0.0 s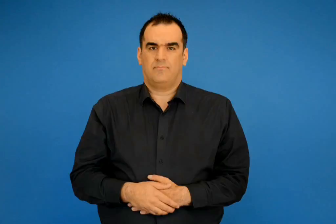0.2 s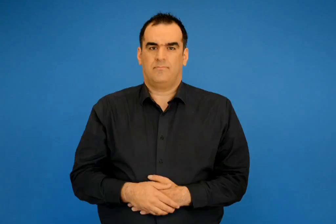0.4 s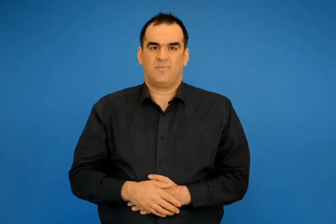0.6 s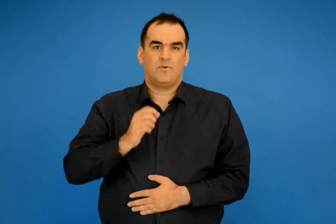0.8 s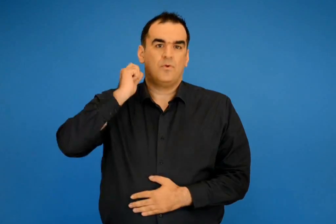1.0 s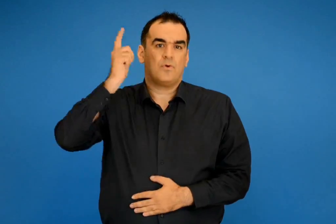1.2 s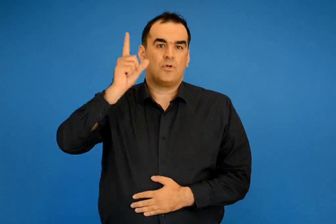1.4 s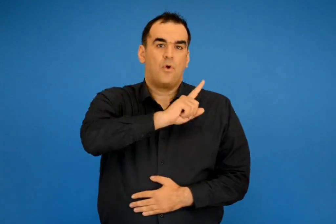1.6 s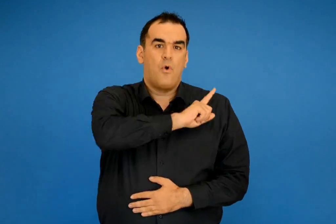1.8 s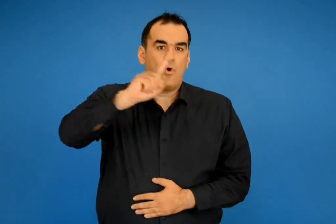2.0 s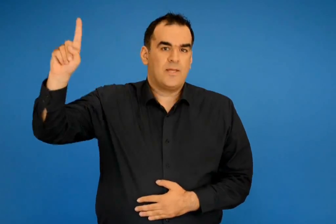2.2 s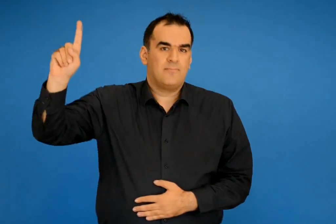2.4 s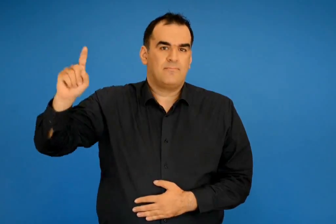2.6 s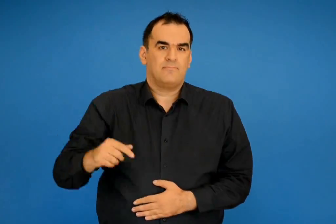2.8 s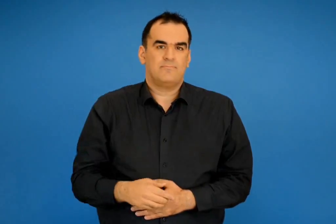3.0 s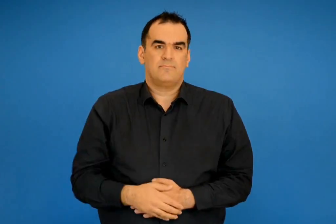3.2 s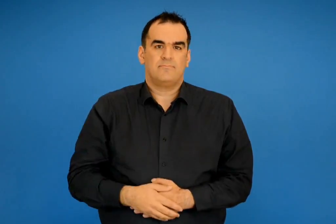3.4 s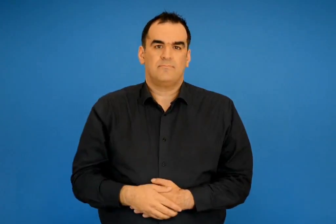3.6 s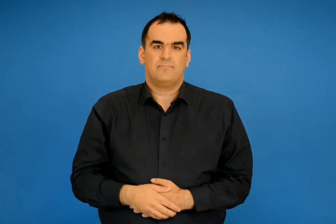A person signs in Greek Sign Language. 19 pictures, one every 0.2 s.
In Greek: η γιορτή του όχι
